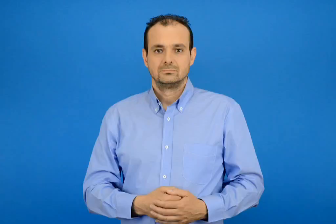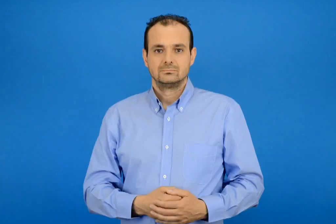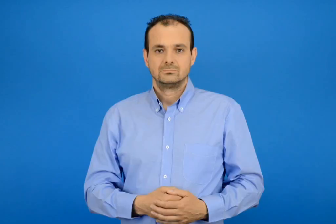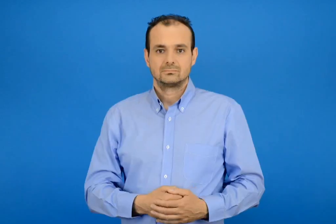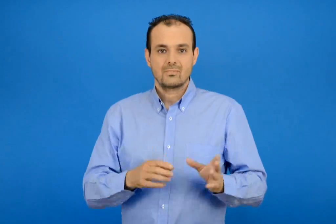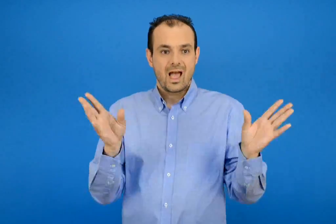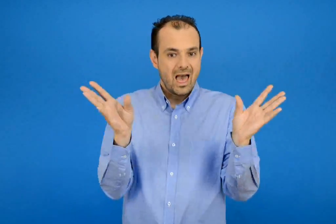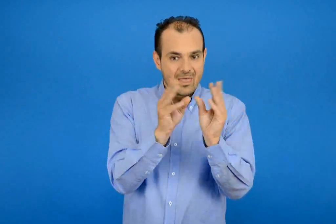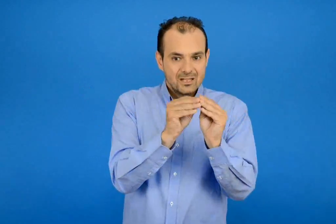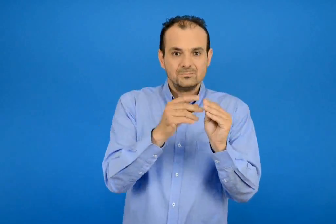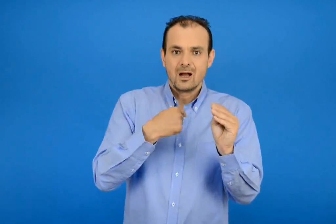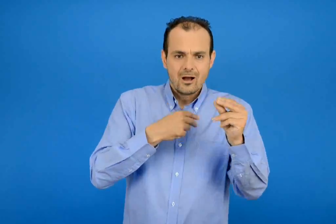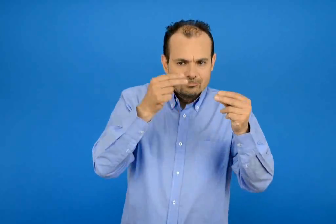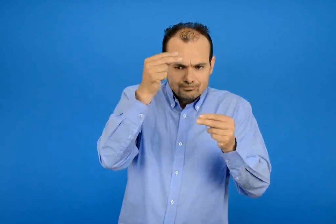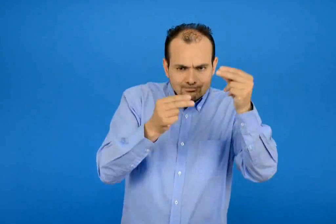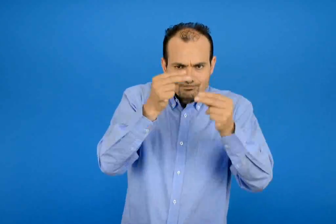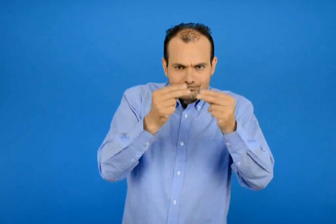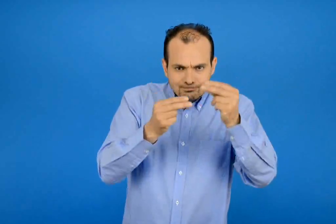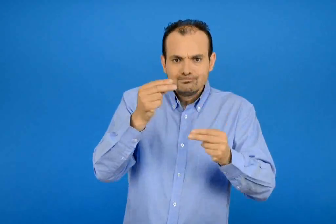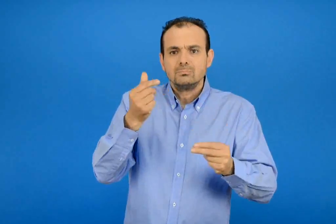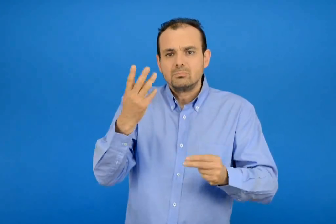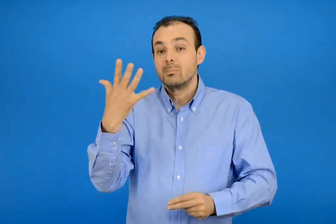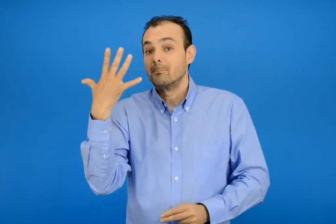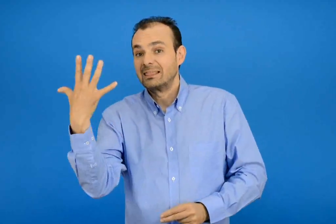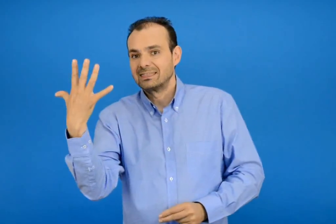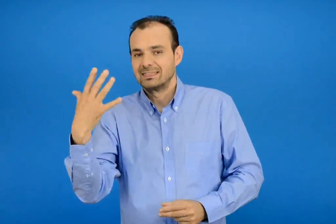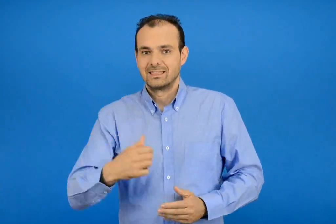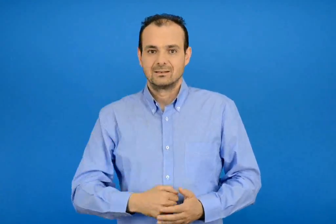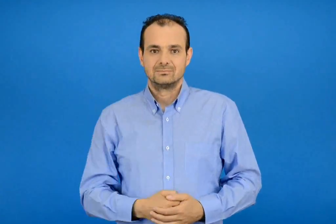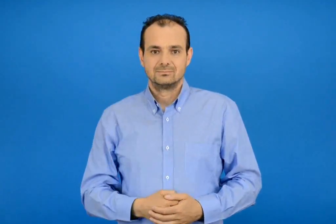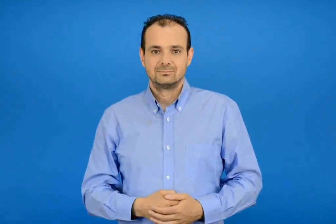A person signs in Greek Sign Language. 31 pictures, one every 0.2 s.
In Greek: υπολογίζω αθροίσματα με το 5
